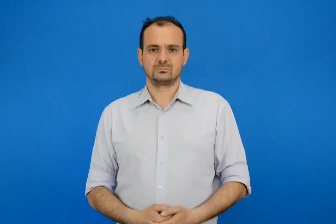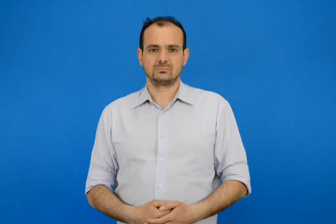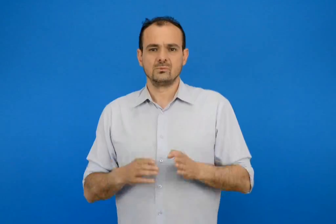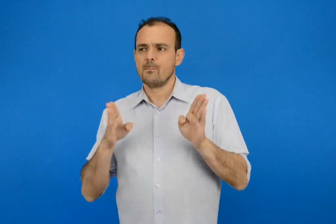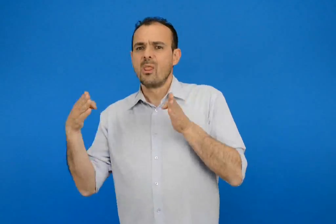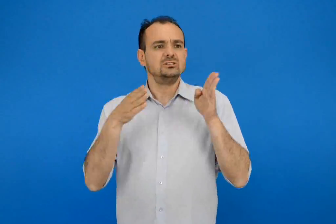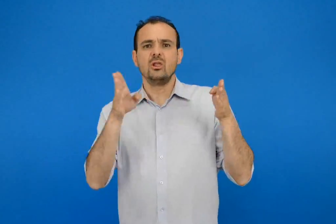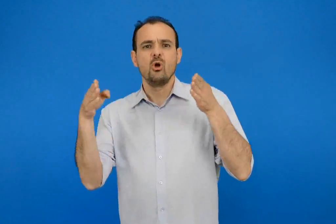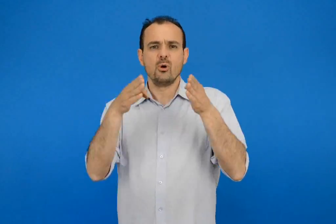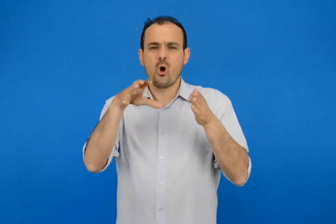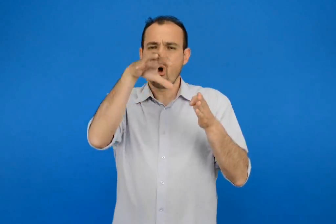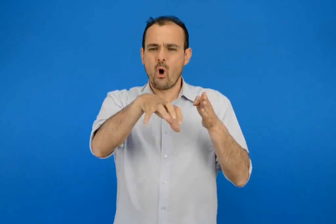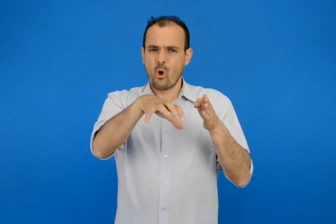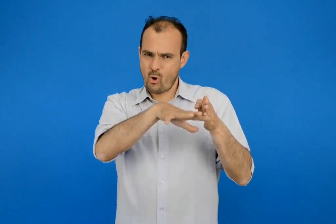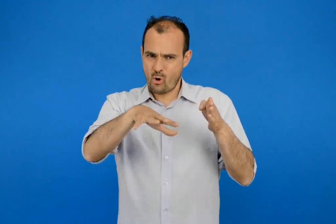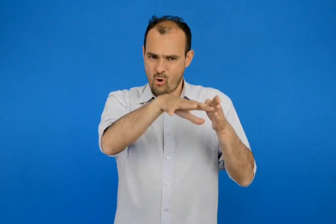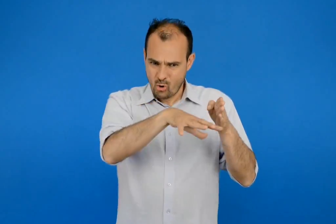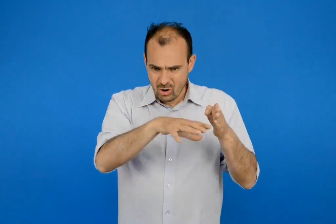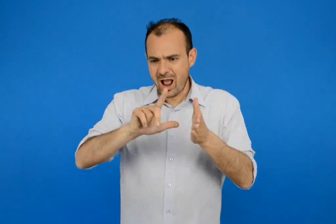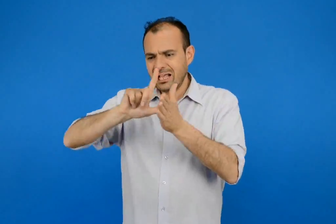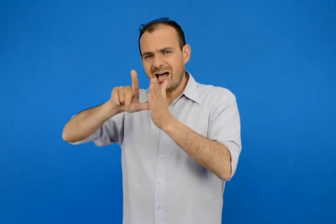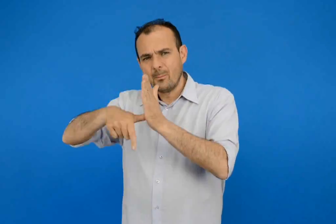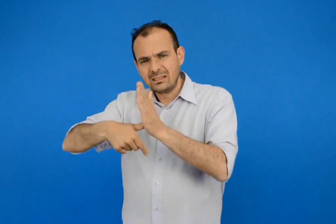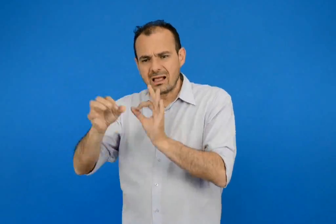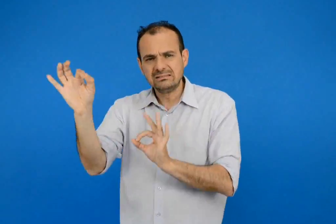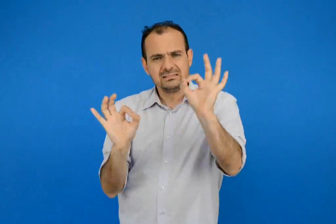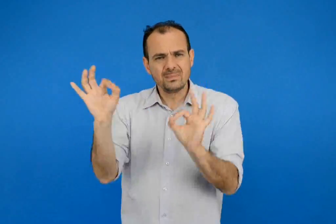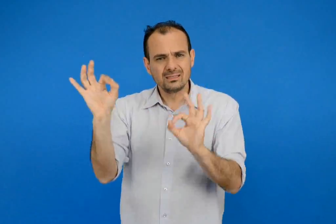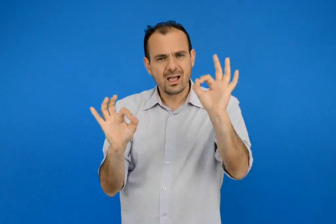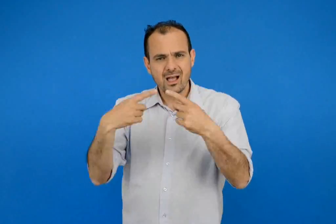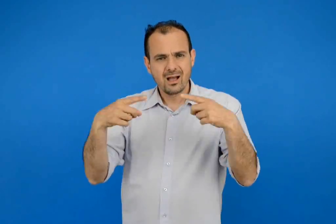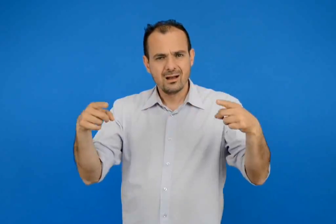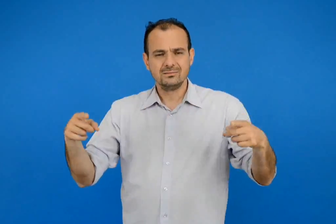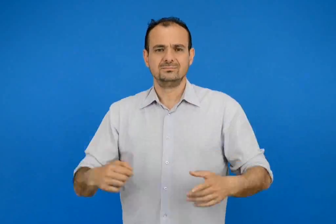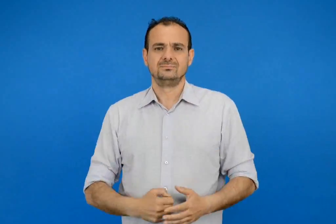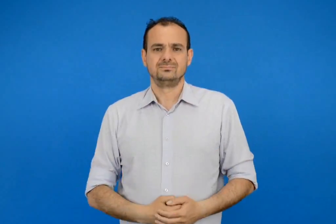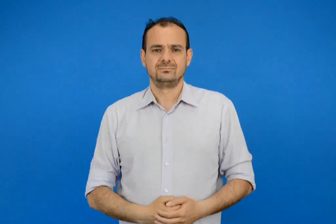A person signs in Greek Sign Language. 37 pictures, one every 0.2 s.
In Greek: προσανατολισμός στο χώρο – γεωμετρικά σχήματα
